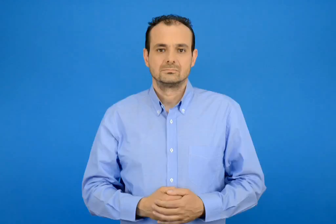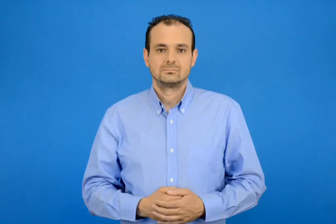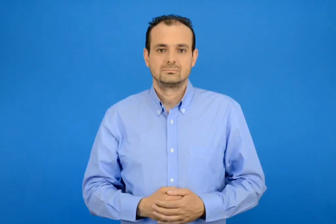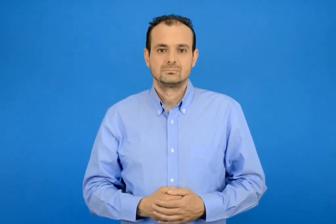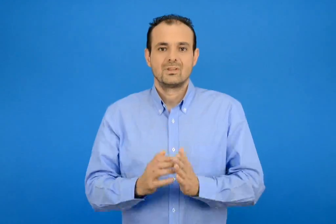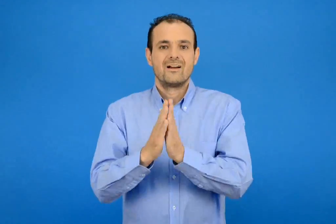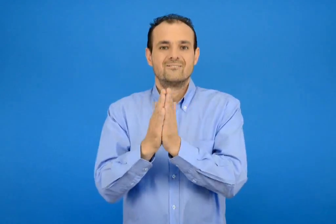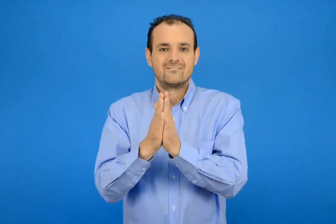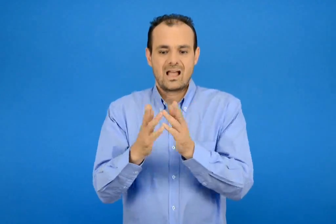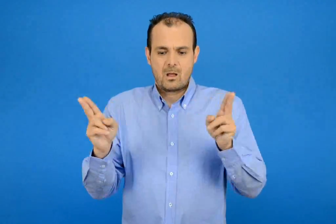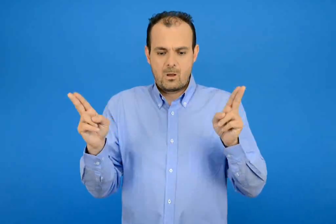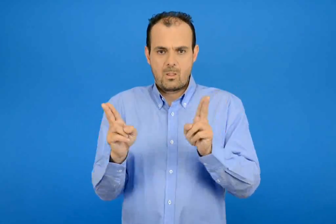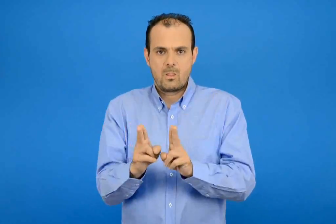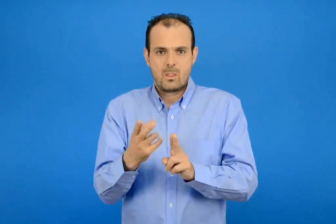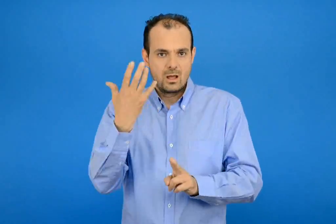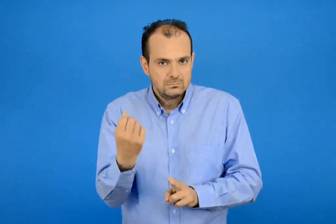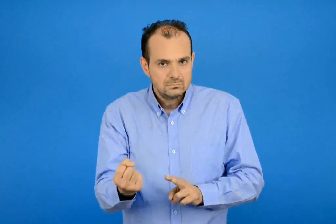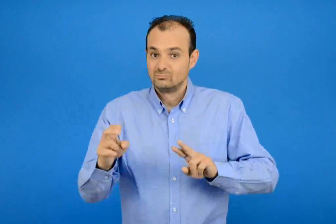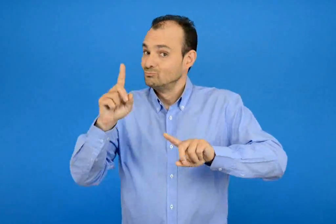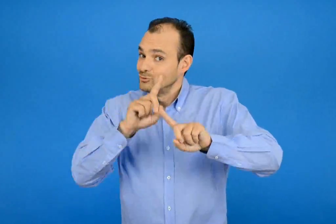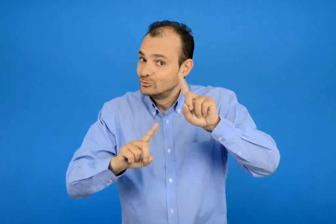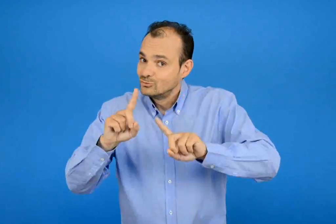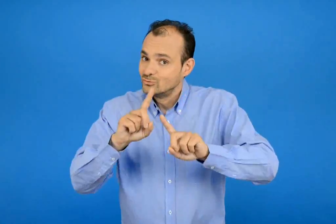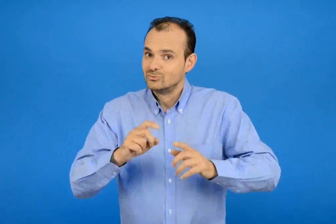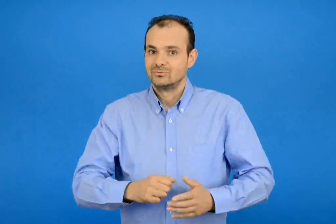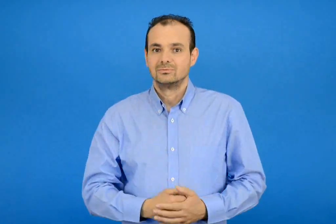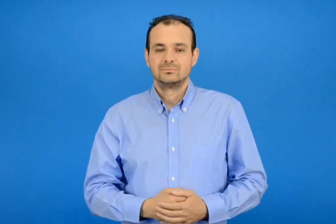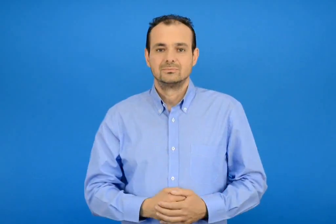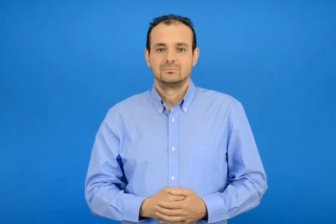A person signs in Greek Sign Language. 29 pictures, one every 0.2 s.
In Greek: ποιός έχει τα λιγότερα βιβλία ;
